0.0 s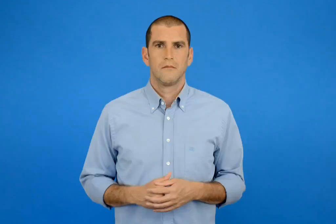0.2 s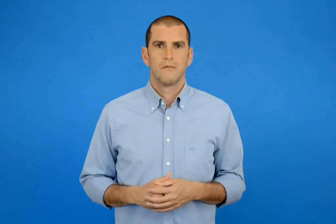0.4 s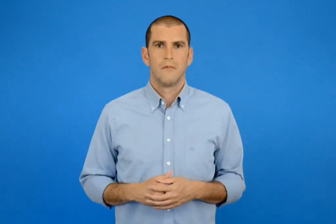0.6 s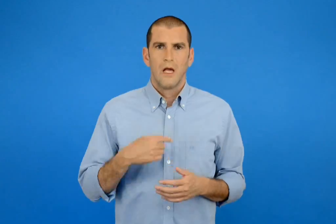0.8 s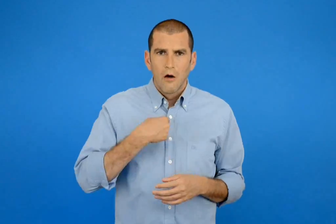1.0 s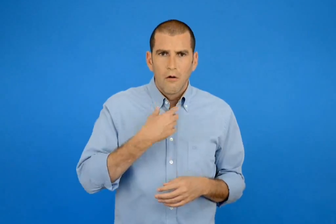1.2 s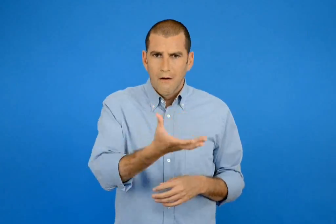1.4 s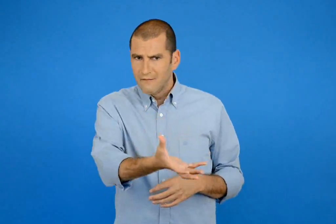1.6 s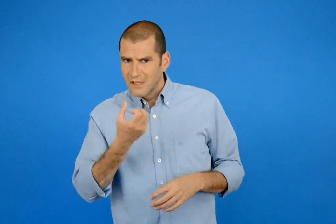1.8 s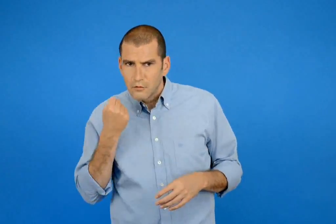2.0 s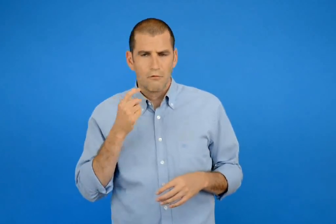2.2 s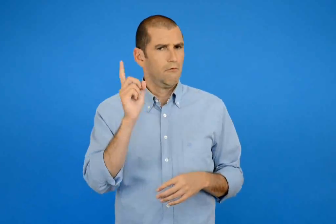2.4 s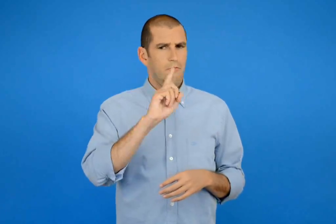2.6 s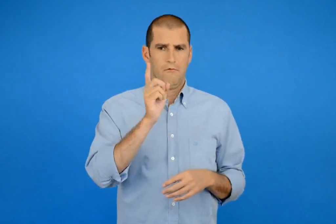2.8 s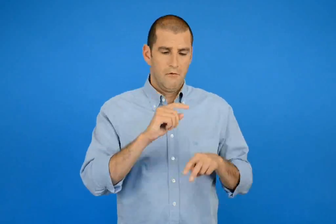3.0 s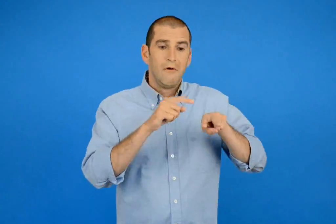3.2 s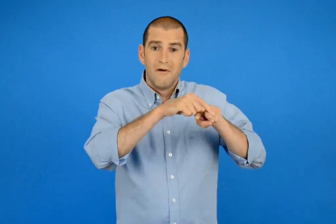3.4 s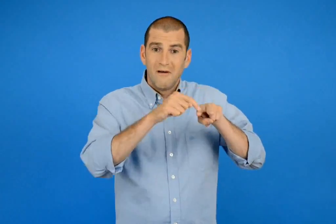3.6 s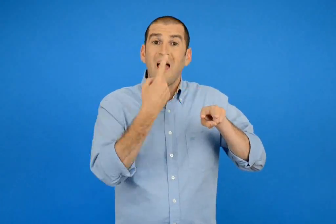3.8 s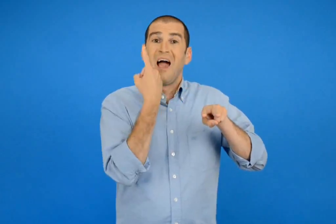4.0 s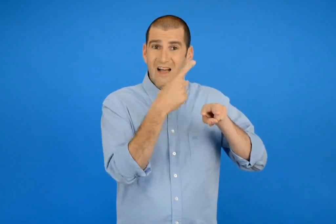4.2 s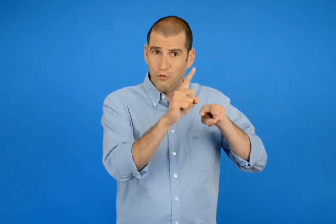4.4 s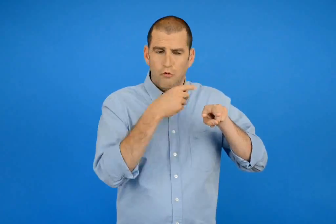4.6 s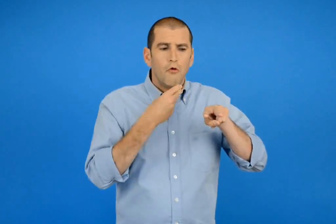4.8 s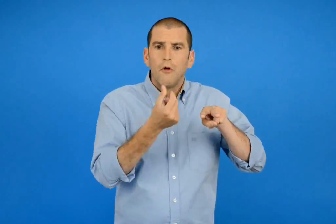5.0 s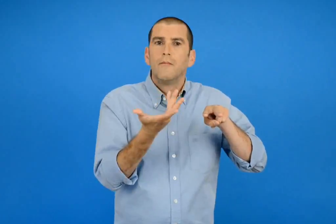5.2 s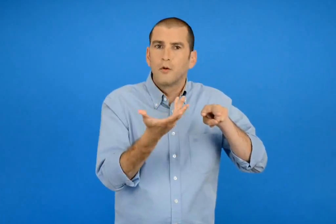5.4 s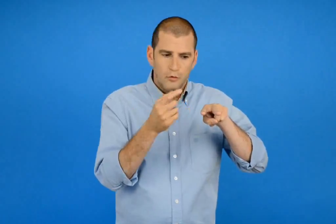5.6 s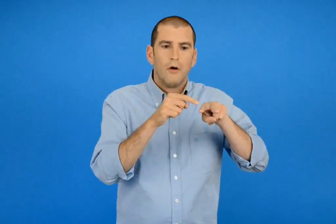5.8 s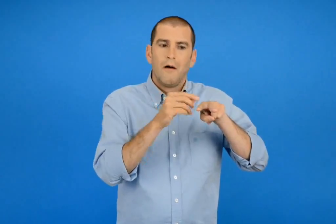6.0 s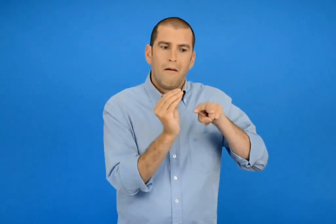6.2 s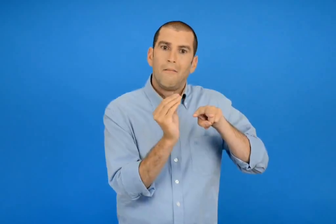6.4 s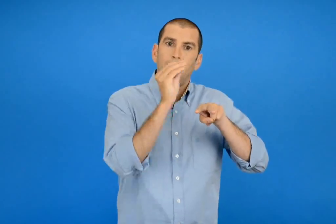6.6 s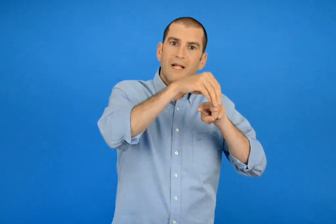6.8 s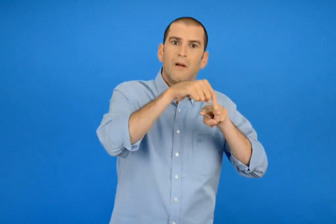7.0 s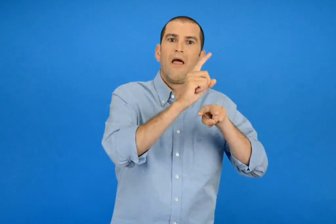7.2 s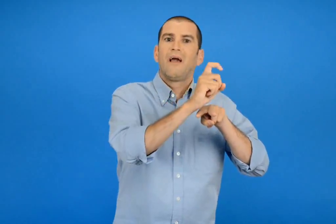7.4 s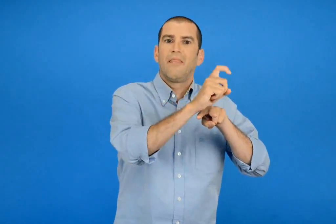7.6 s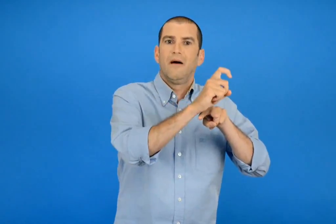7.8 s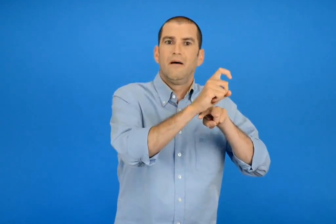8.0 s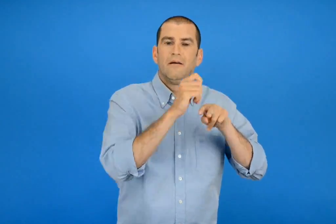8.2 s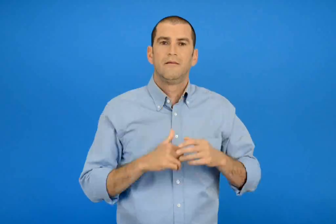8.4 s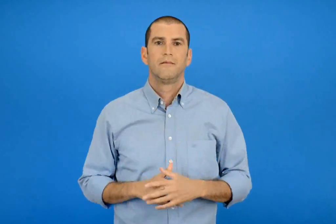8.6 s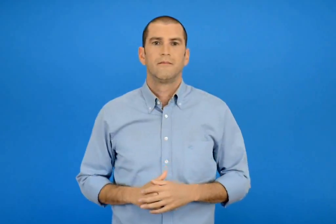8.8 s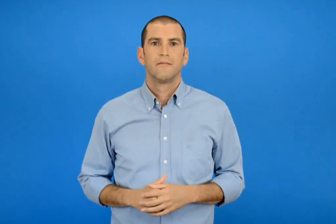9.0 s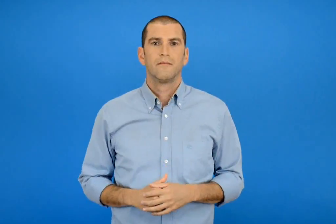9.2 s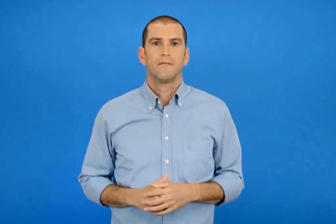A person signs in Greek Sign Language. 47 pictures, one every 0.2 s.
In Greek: εγώ δε βγάζω προσθέτω για να βρω το 100 με το πάτημα στη δεκάδα
